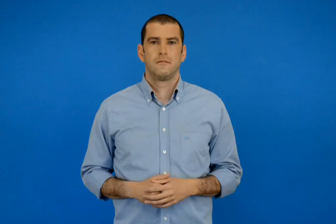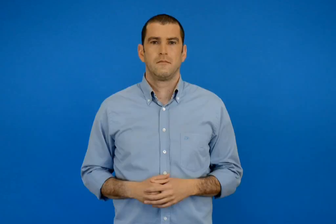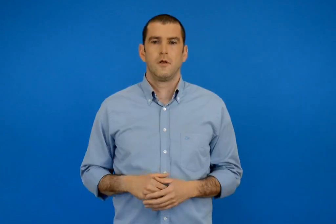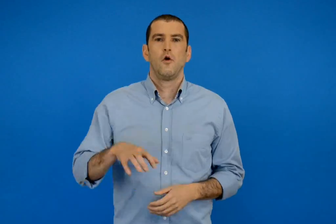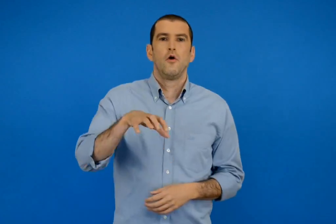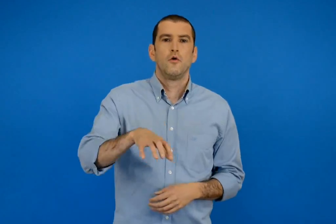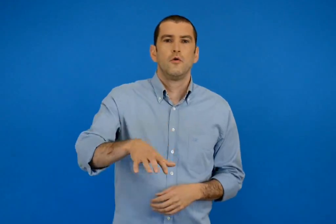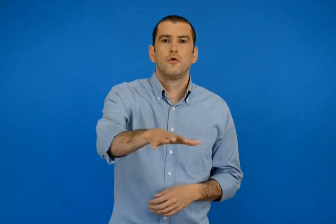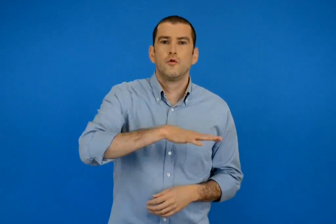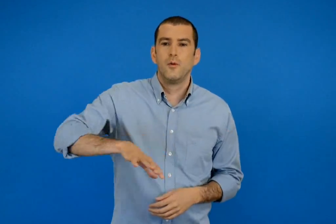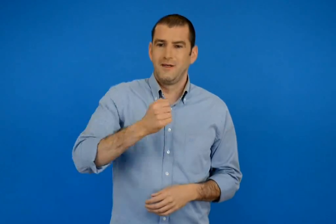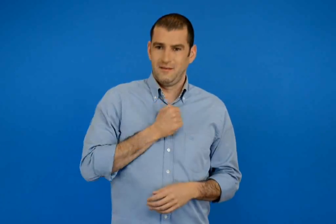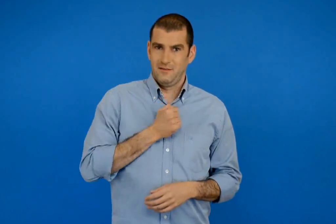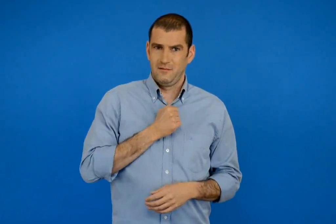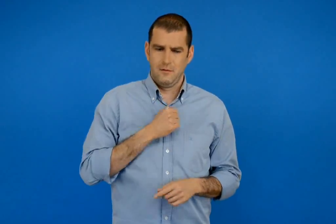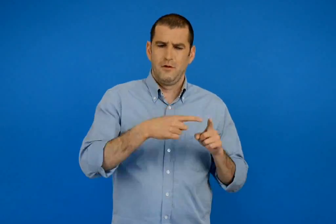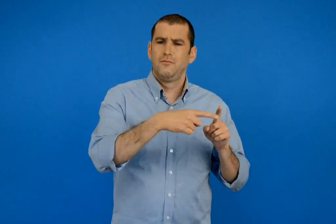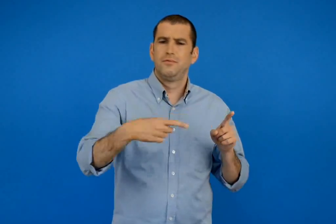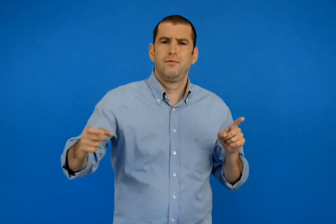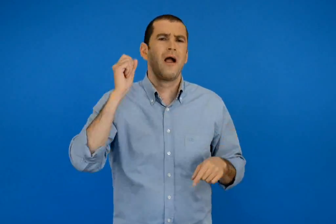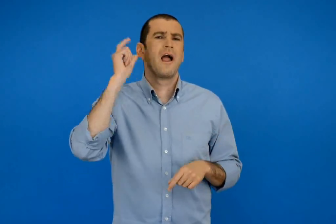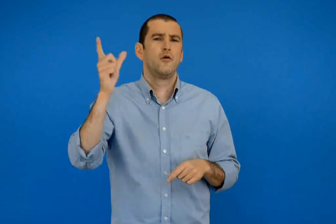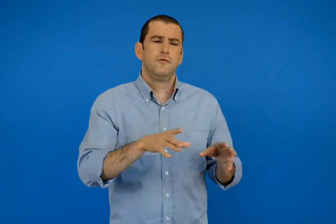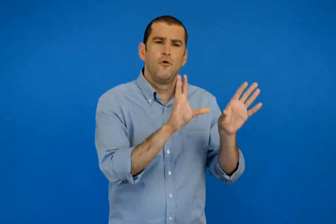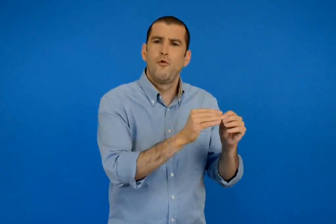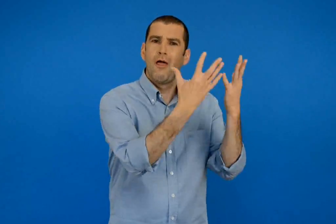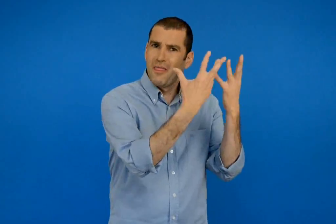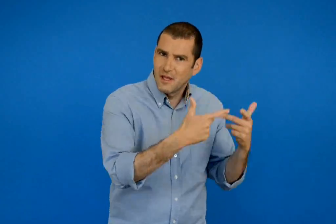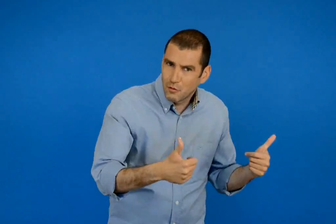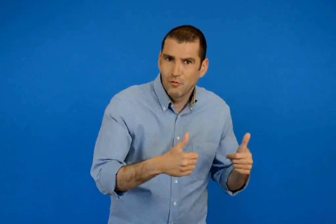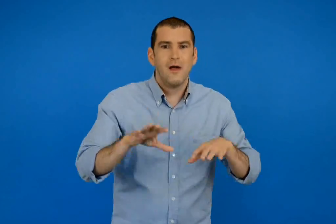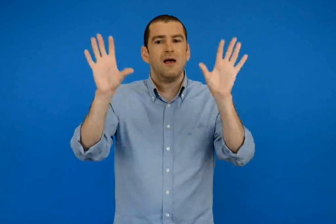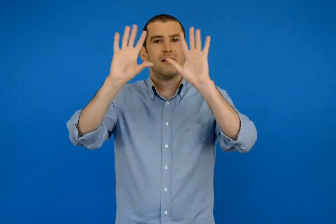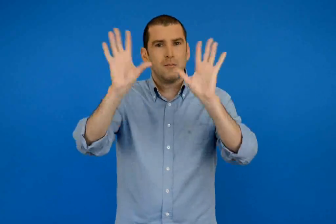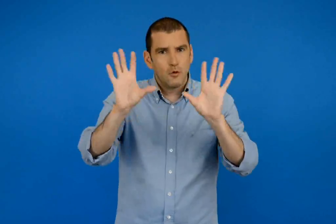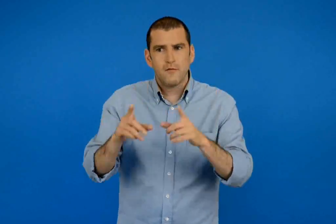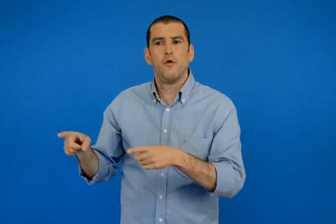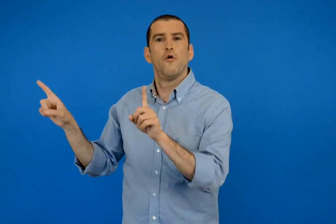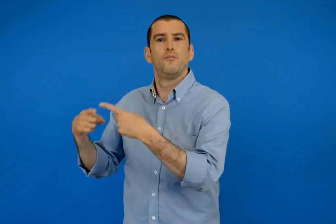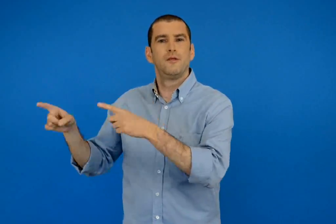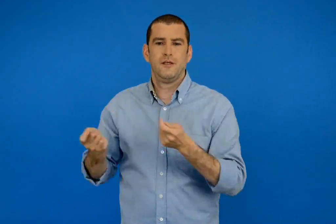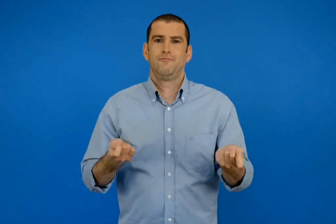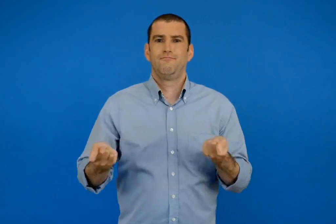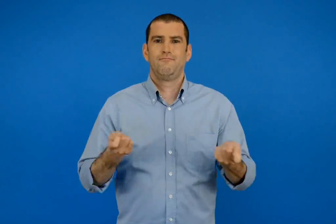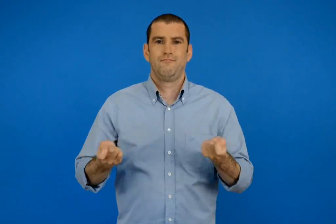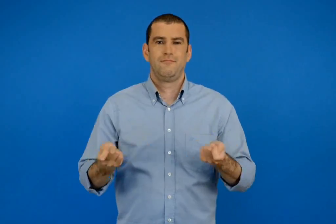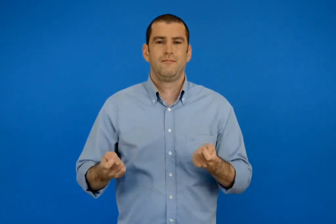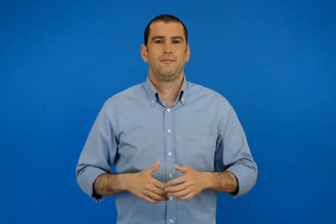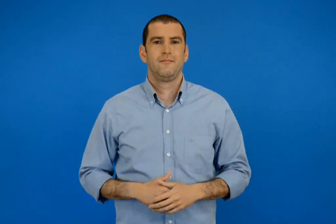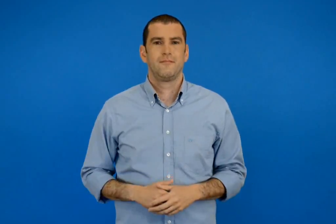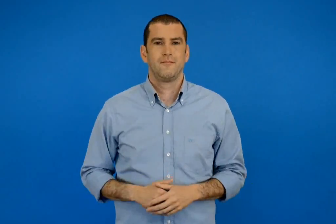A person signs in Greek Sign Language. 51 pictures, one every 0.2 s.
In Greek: στον τόπο μας γίνονται διάφορες εκδηλώσεις με θέατρο κινηματογράφο και μουσική
